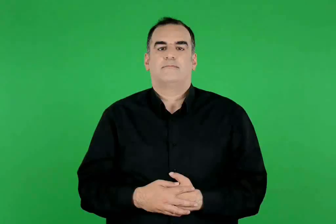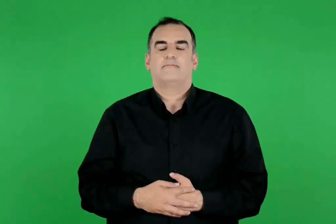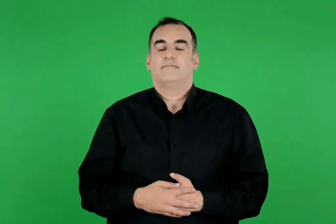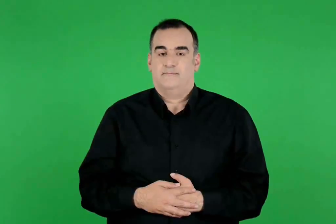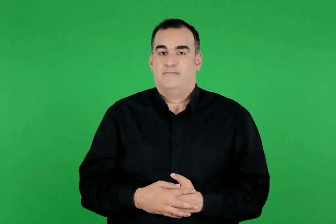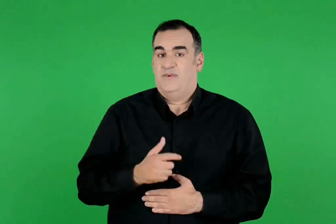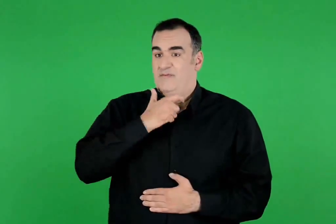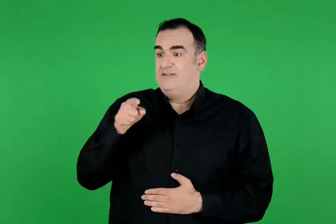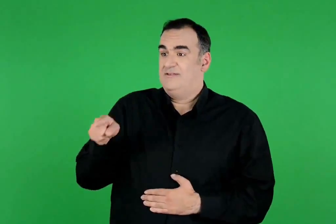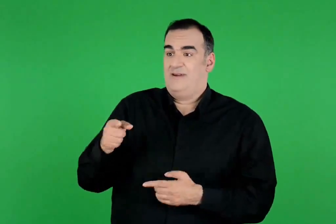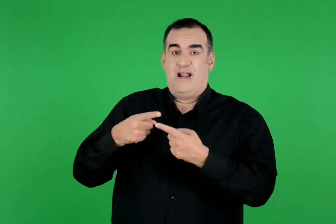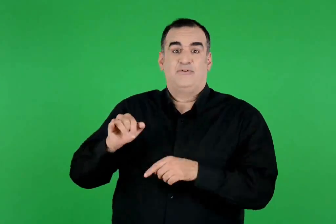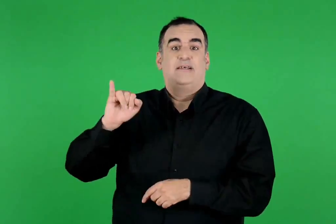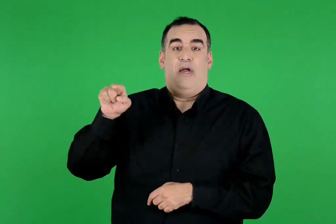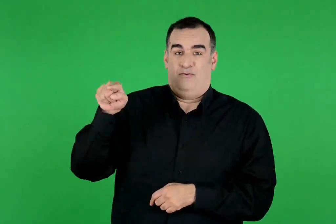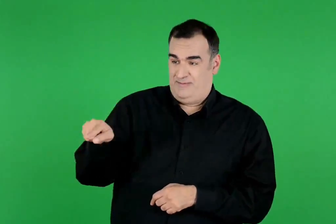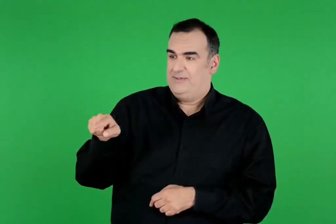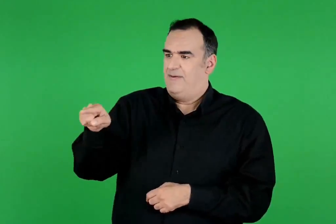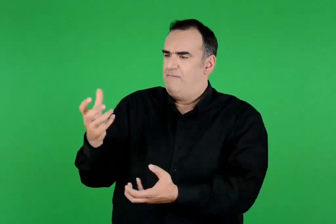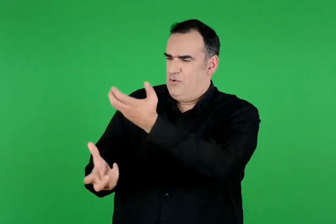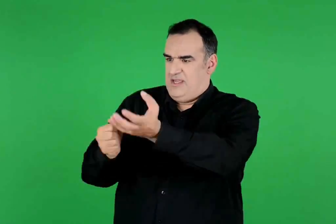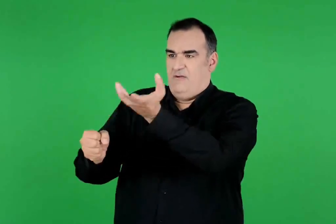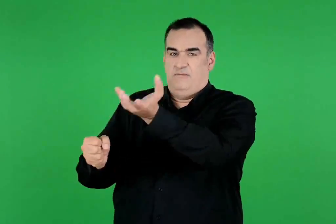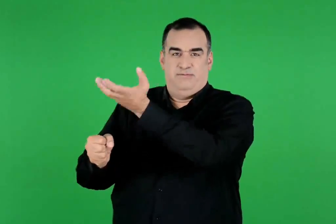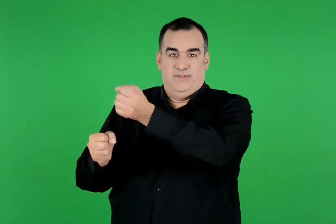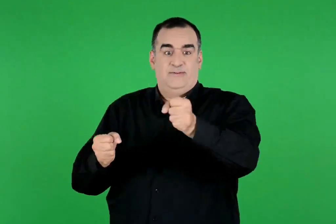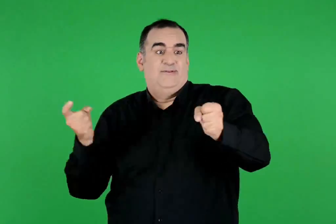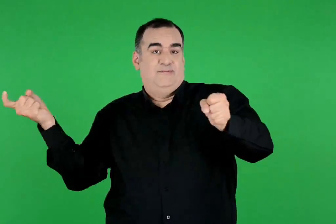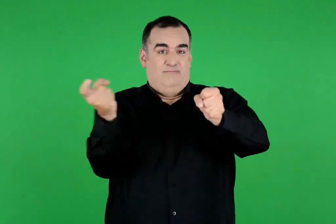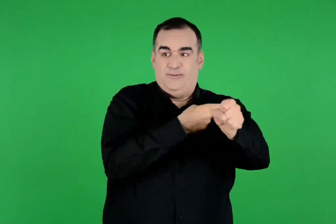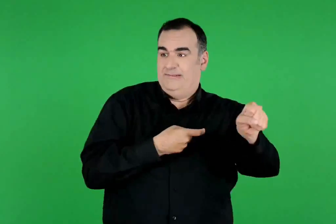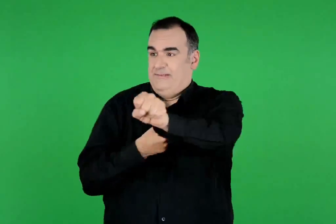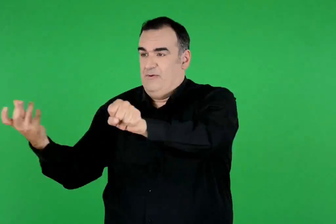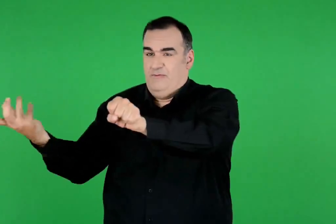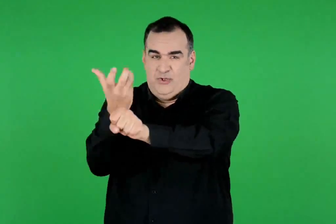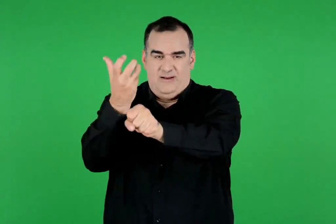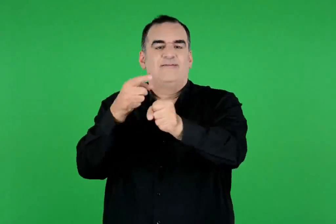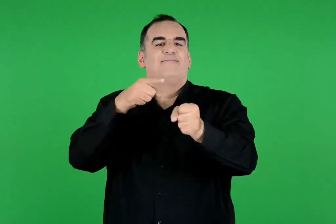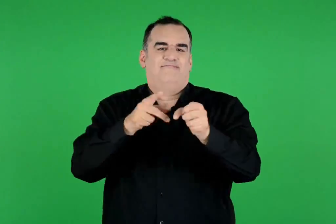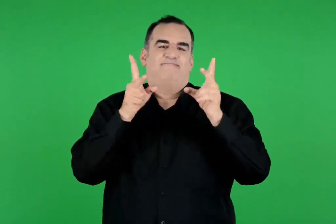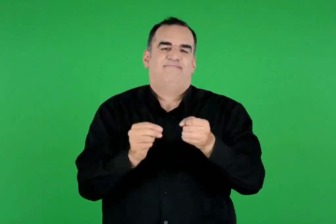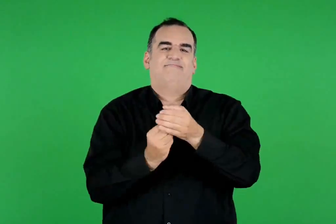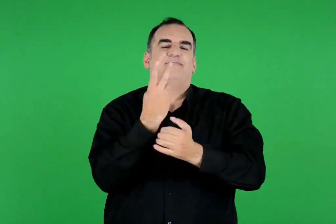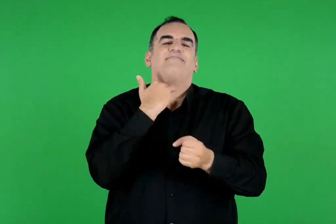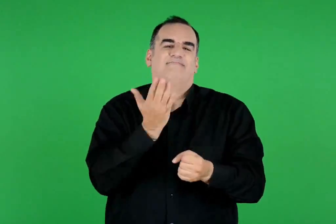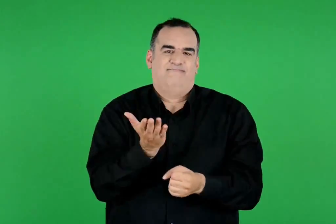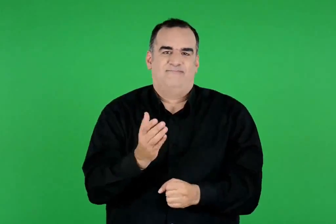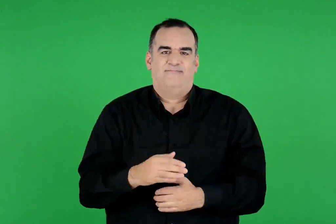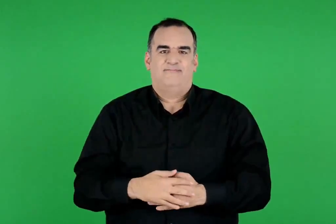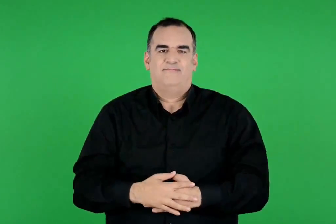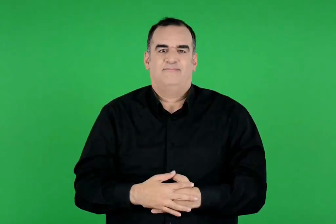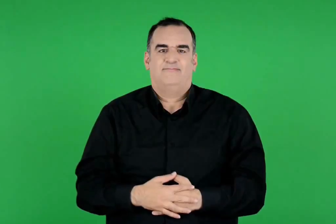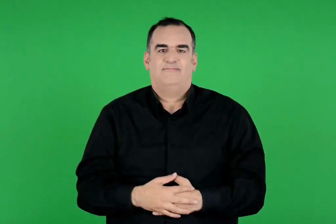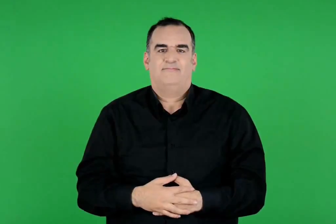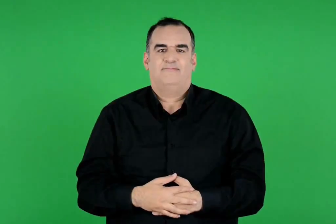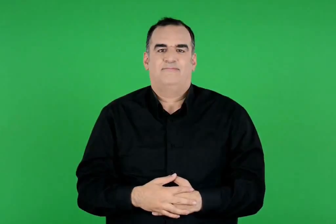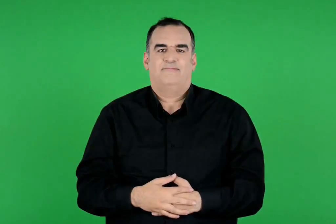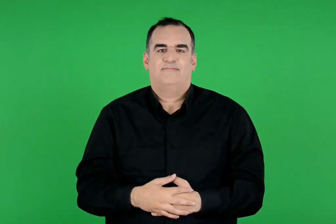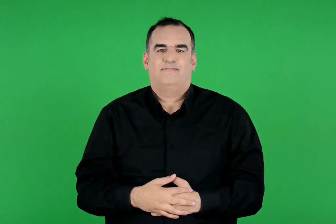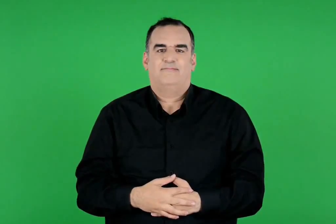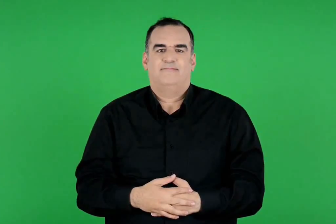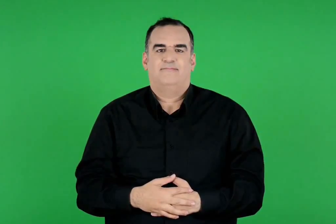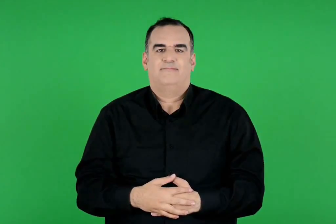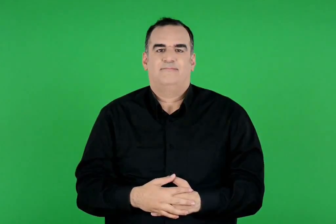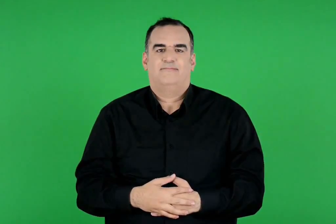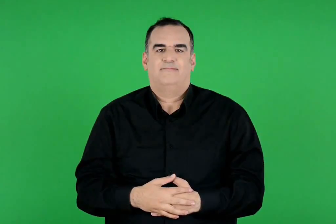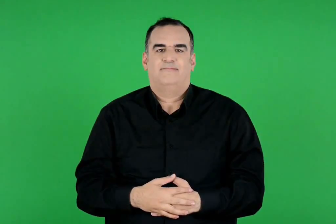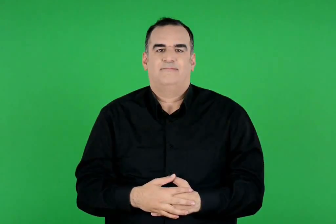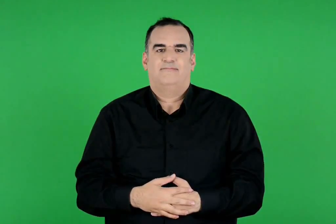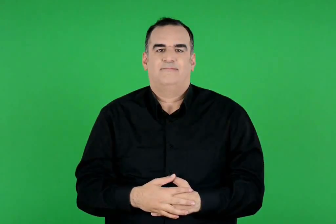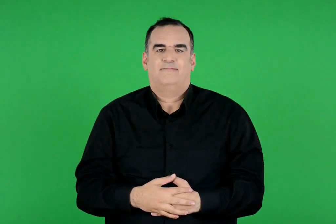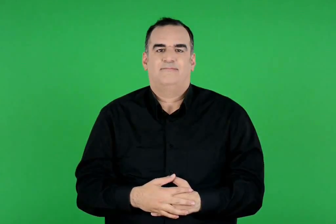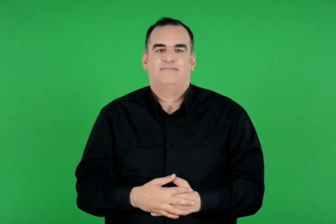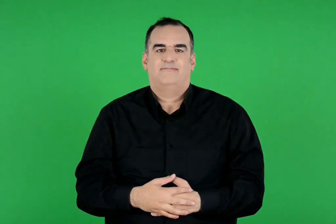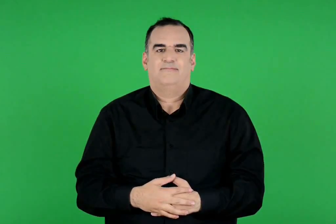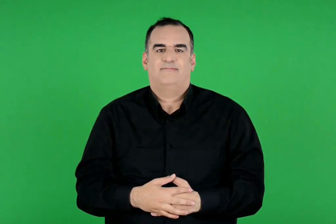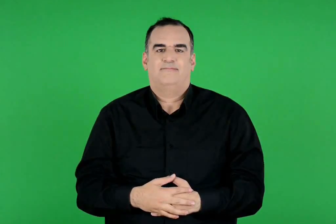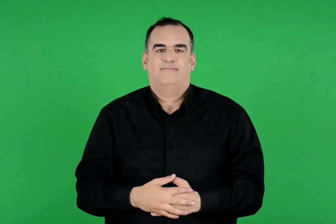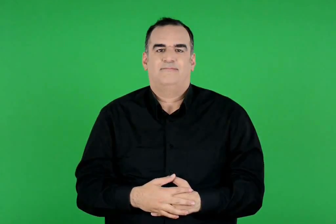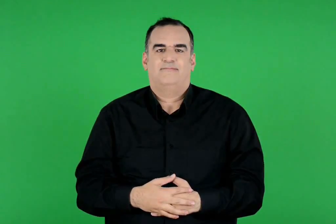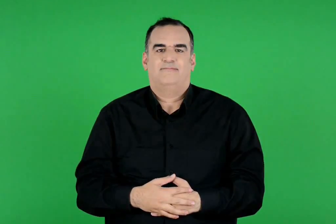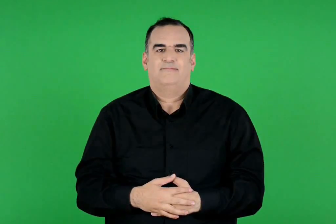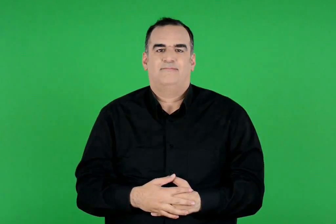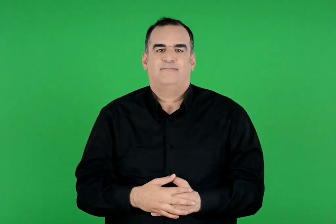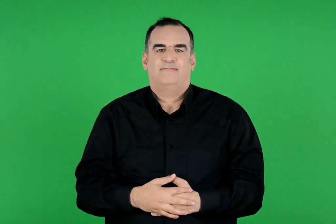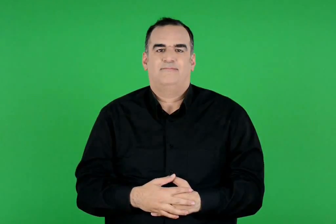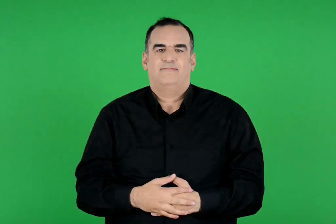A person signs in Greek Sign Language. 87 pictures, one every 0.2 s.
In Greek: φώναξε τότε τον ιόλαο , που άναψε έναν δαυλό και μόλις ο ηρακλής έκοβε ένα κεφάλι , ο ιόλαος έκαιγε την πληγή. έτσι σταμάτησαν να φυτρώνουν καινούρια κεφάλια
